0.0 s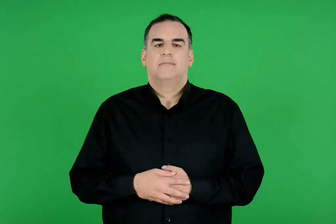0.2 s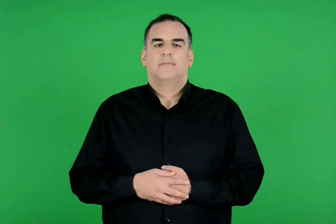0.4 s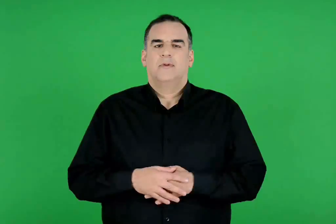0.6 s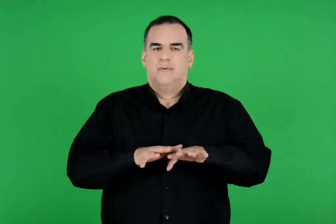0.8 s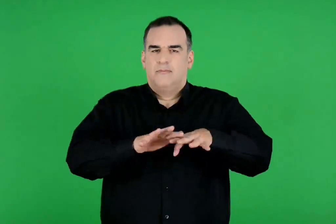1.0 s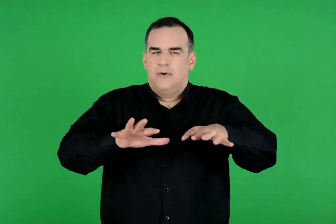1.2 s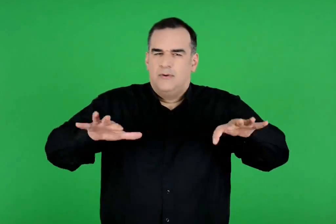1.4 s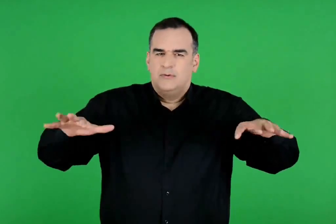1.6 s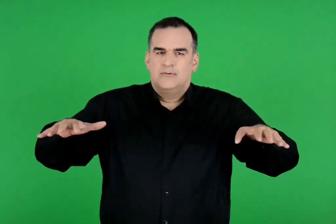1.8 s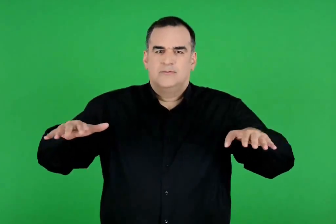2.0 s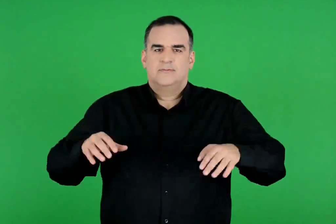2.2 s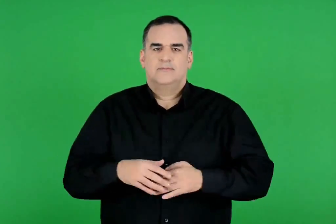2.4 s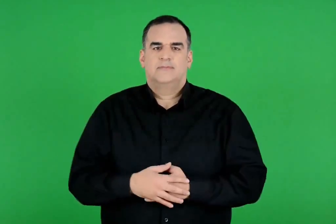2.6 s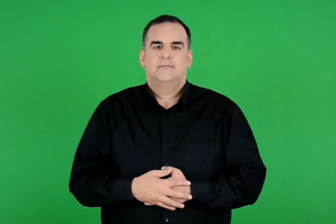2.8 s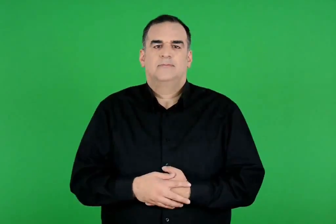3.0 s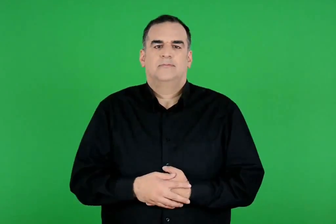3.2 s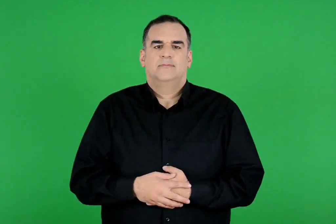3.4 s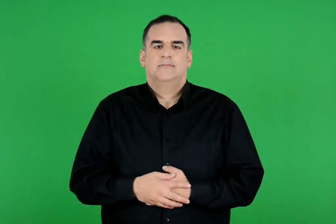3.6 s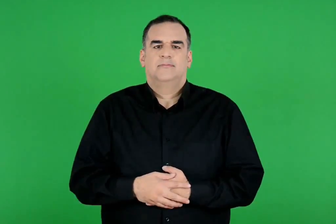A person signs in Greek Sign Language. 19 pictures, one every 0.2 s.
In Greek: πόντος θάλασσα
